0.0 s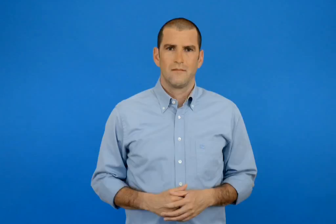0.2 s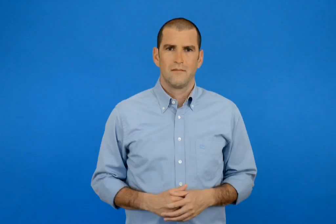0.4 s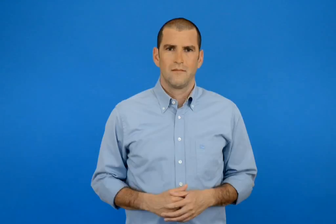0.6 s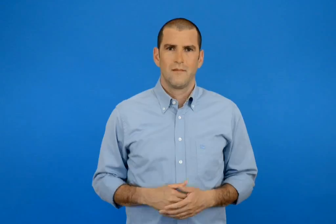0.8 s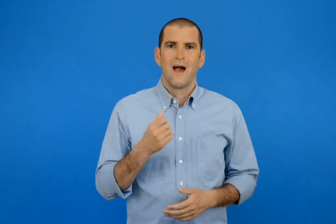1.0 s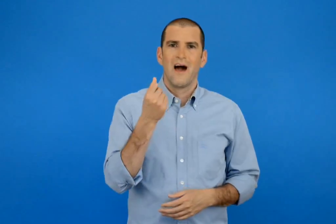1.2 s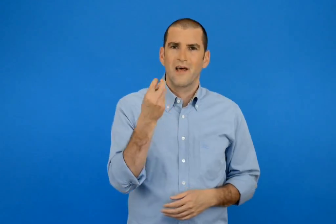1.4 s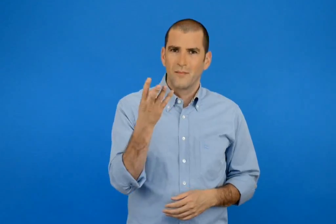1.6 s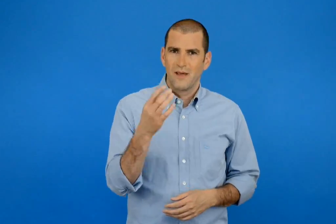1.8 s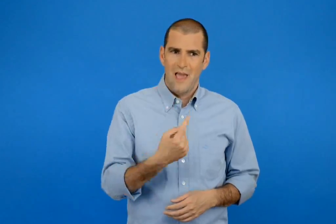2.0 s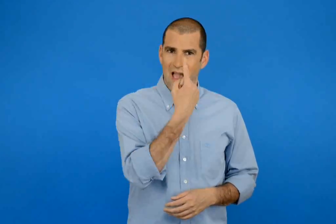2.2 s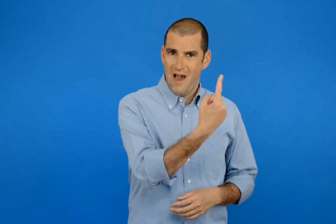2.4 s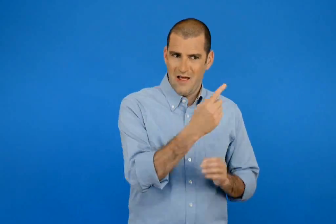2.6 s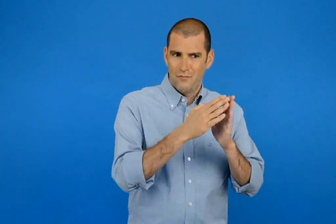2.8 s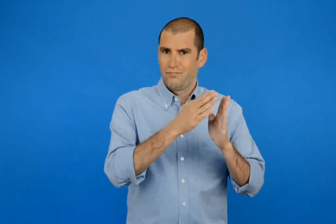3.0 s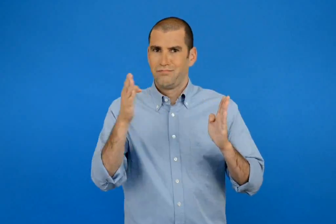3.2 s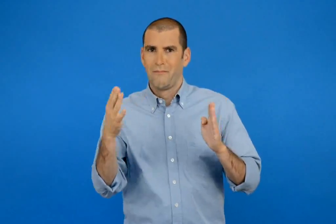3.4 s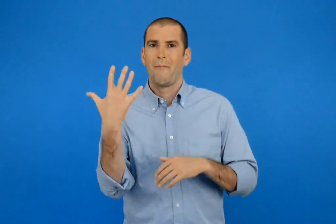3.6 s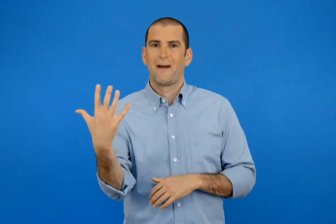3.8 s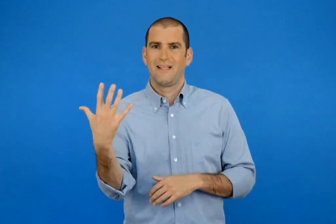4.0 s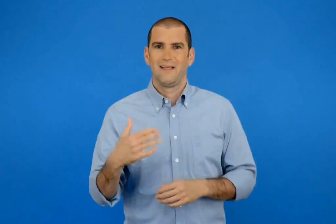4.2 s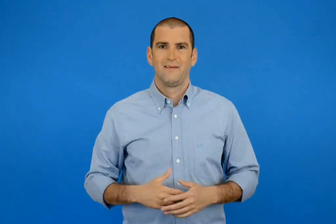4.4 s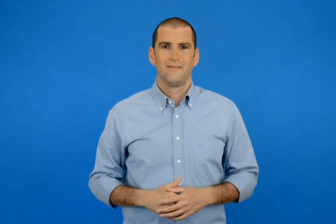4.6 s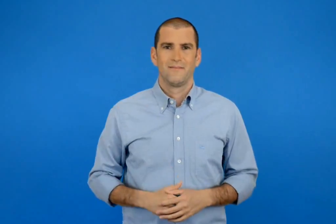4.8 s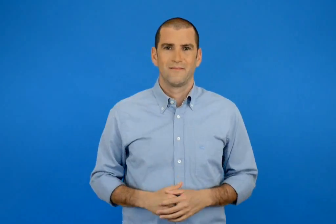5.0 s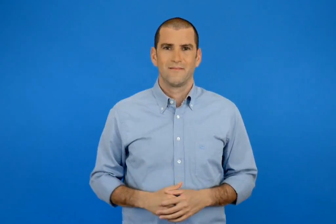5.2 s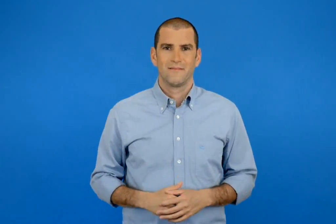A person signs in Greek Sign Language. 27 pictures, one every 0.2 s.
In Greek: οι αριθμοί από το 1 έως το 5
